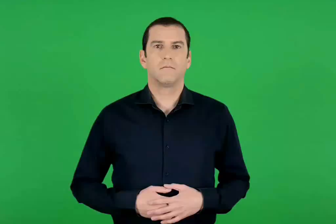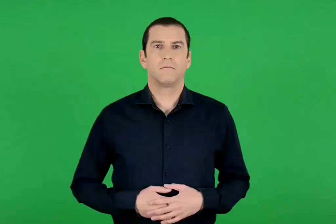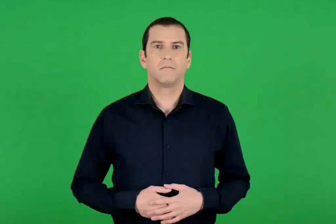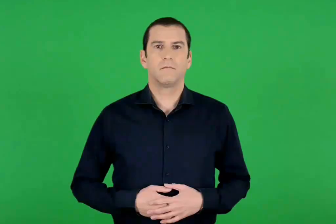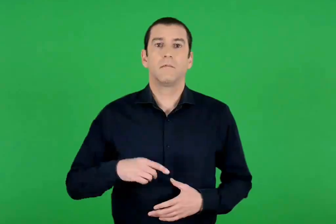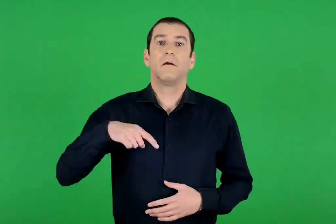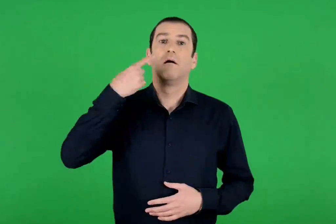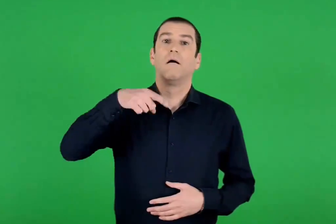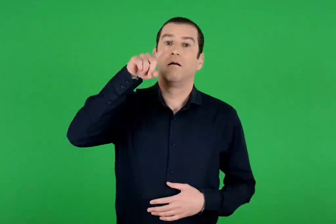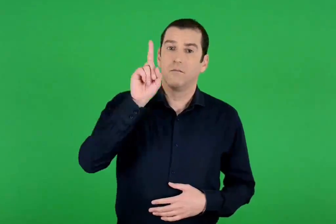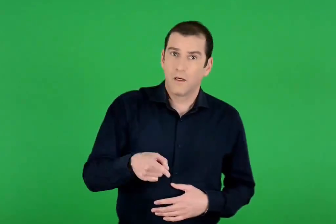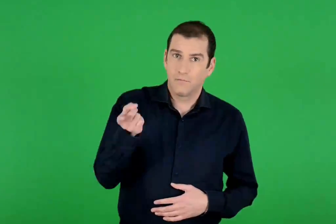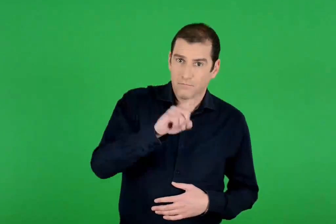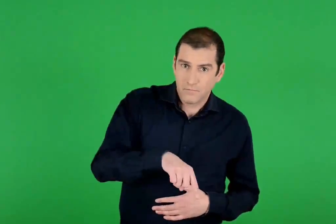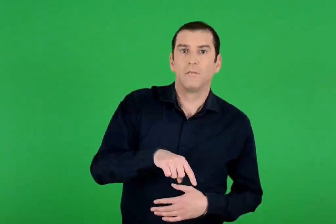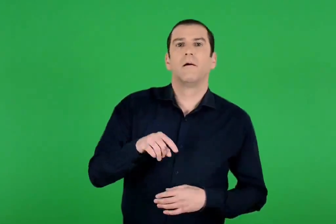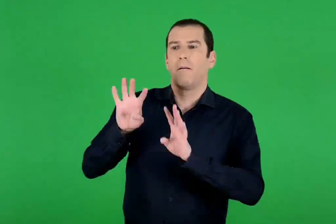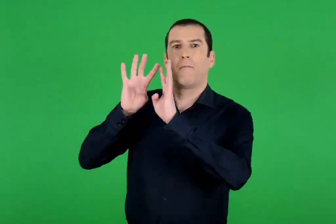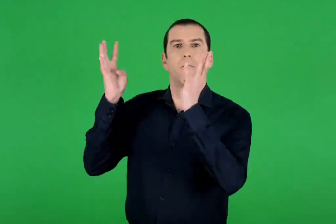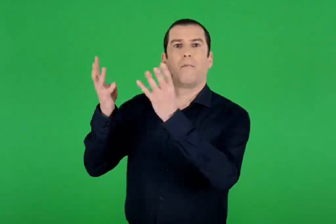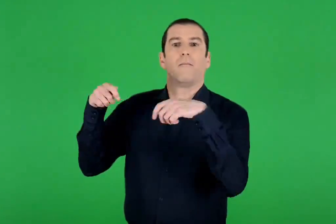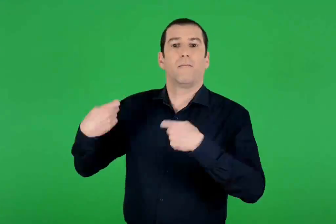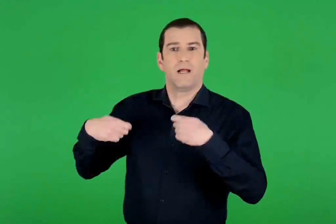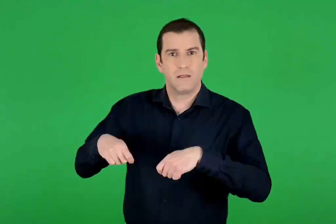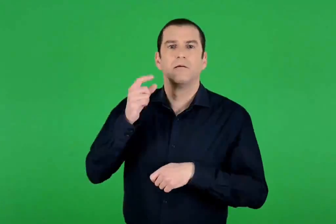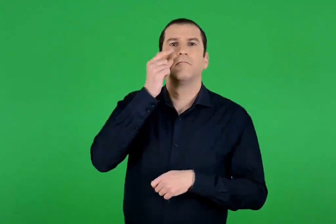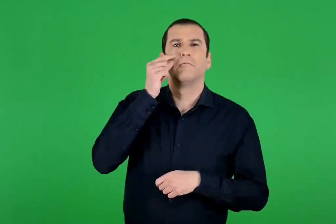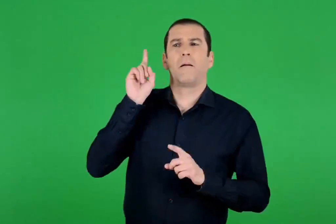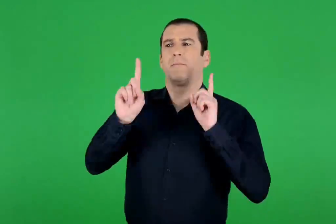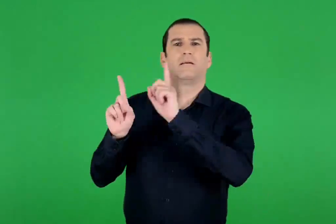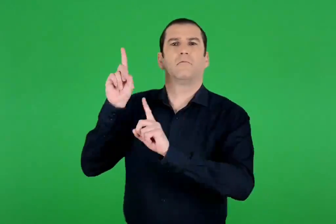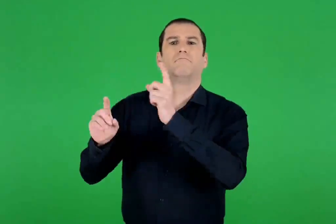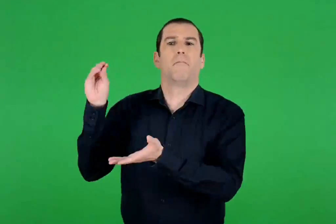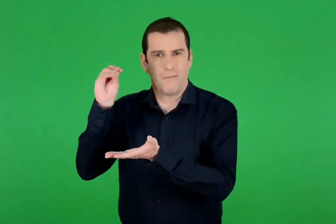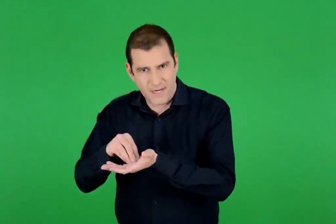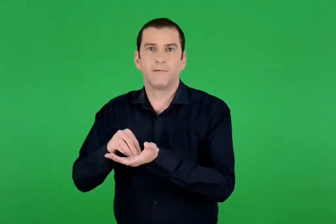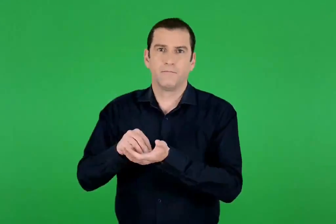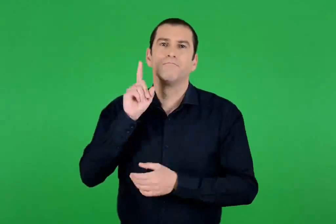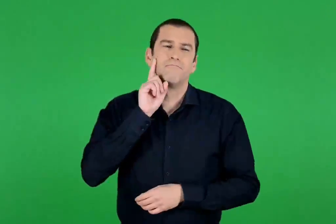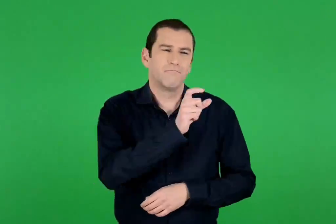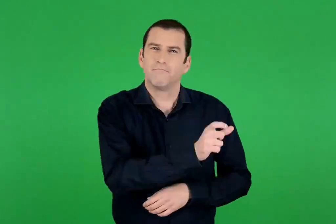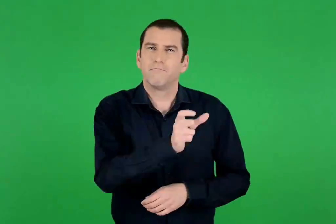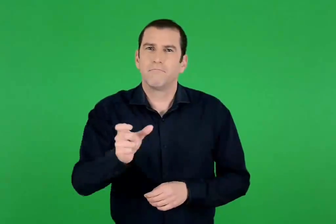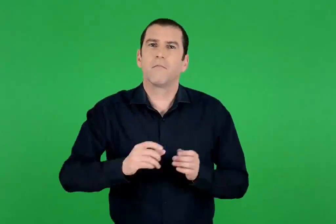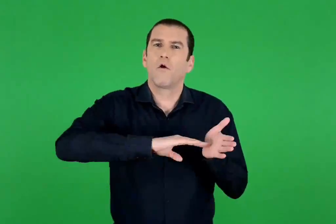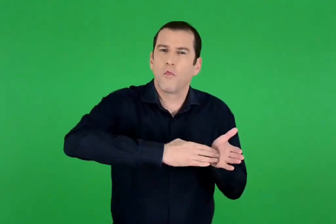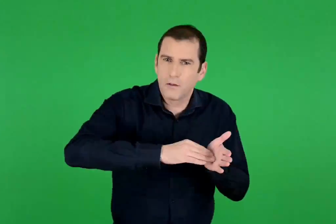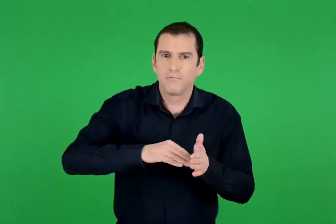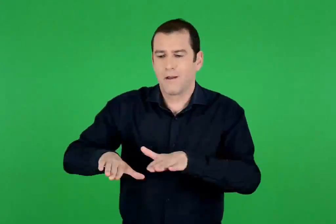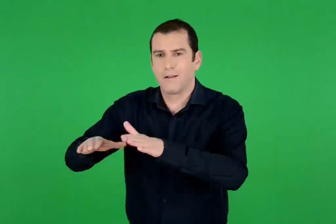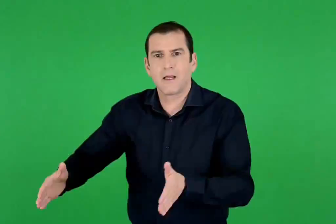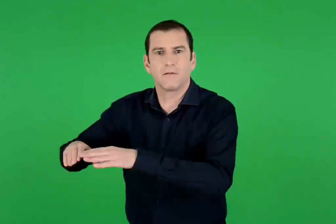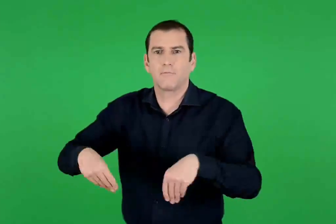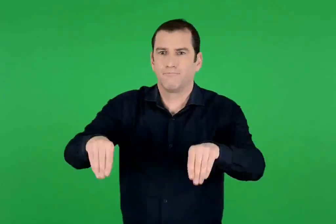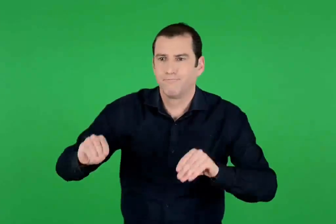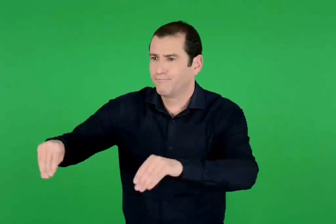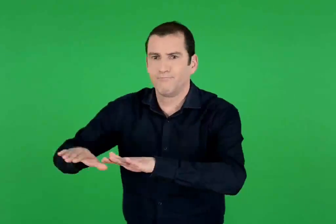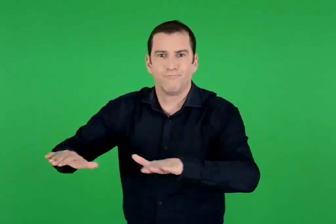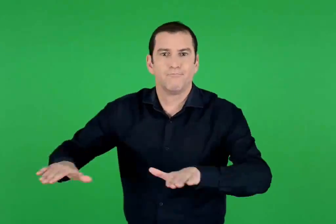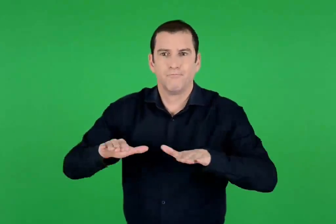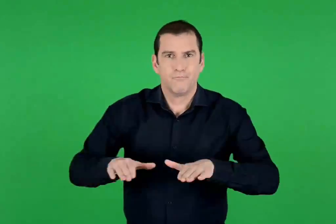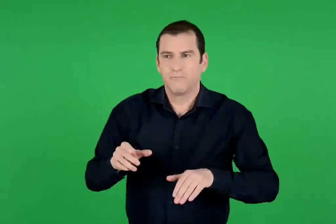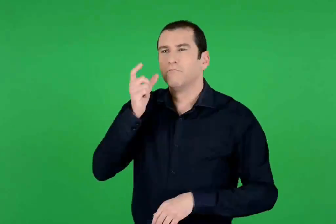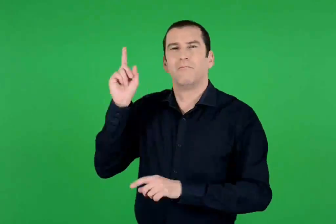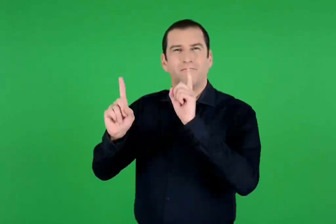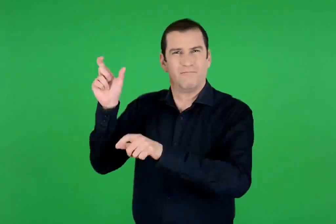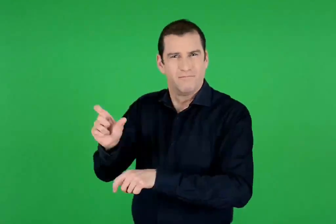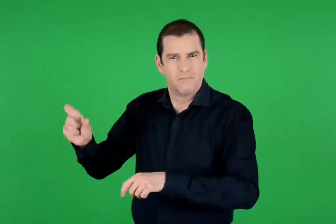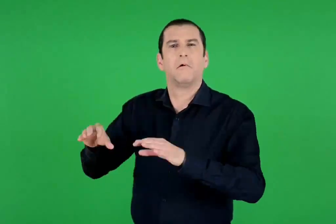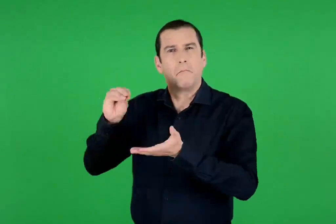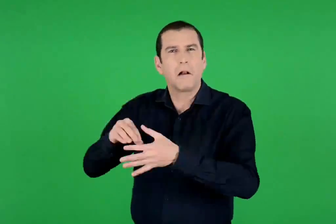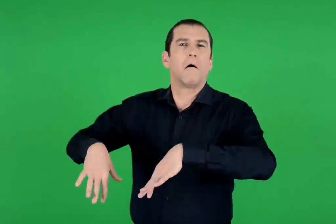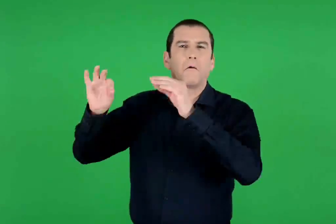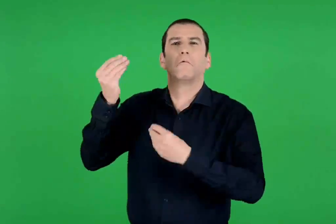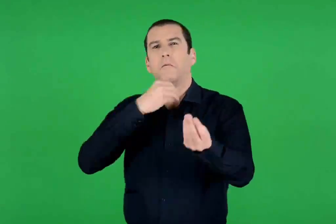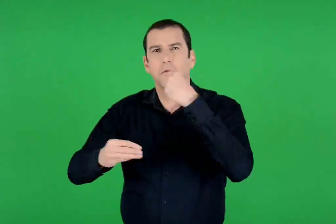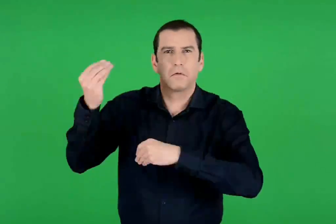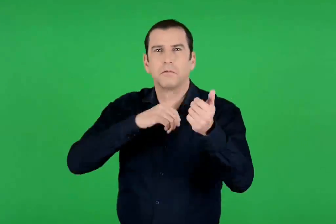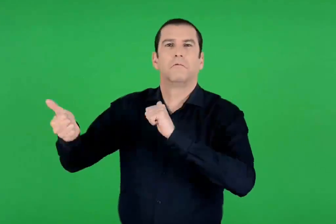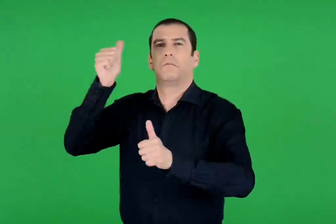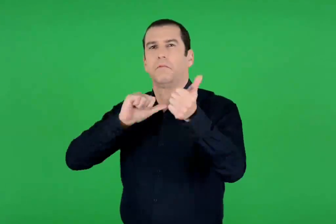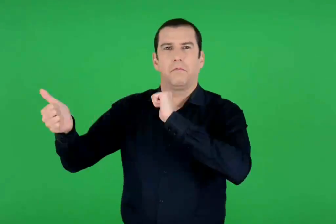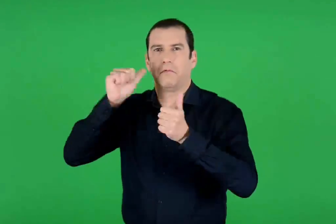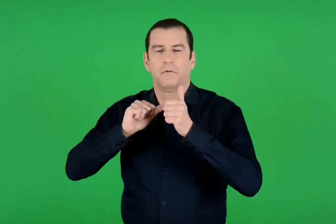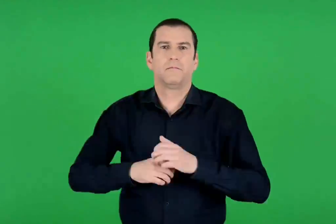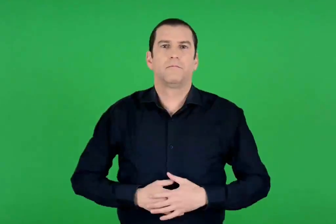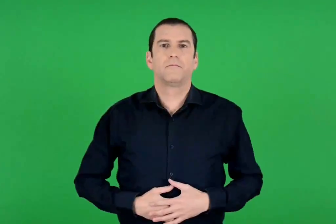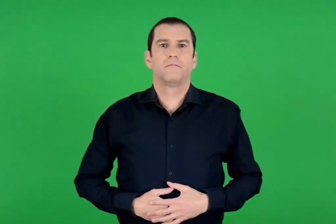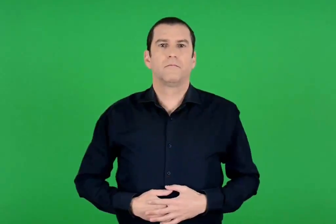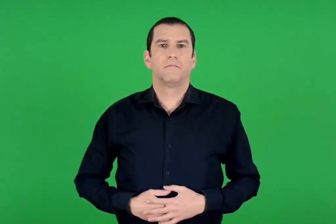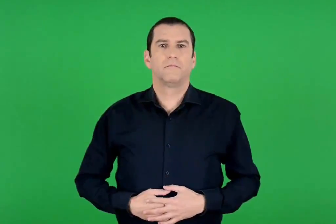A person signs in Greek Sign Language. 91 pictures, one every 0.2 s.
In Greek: την άλλη μέρα ξαναήρθαν οι μνηστήρες στο παλάτι. οι δούλες έστρωσαν τα τραπέζια κι εκείνοι πάλι άρχισαν να τρώνε και να πίνουν
